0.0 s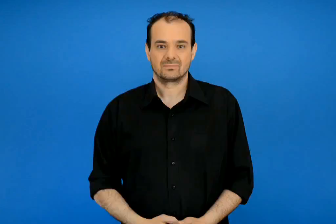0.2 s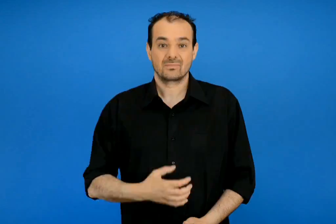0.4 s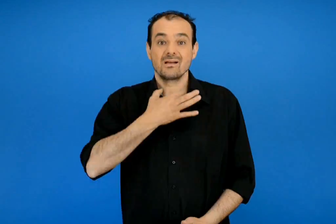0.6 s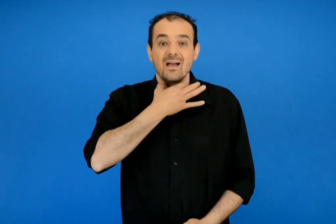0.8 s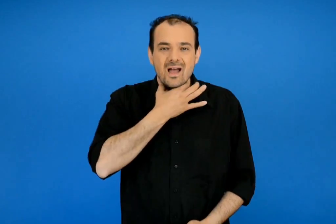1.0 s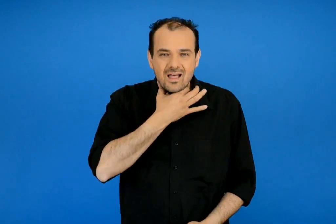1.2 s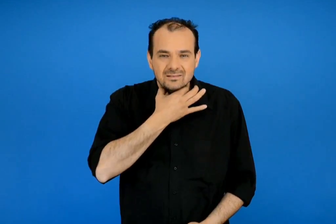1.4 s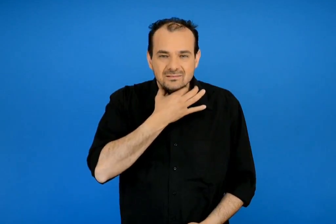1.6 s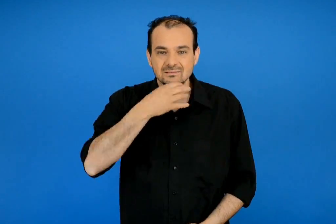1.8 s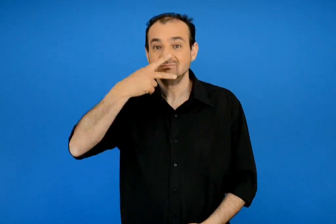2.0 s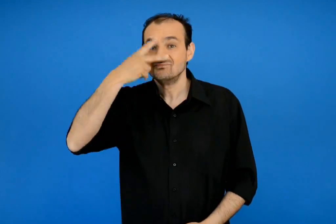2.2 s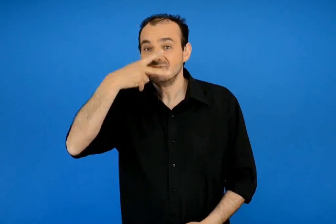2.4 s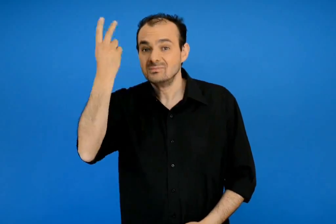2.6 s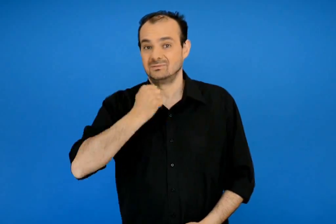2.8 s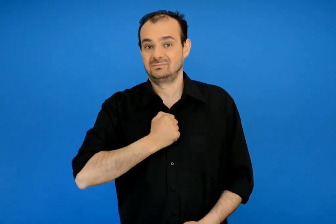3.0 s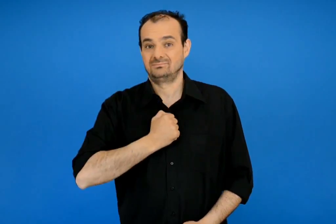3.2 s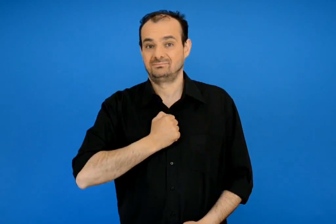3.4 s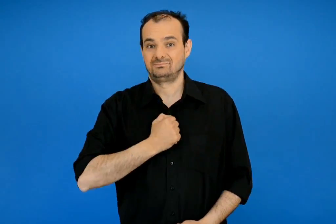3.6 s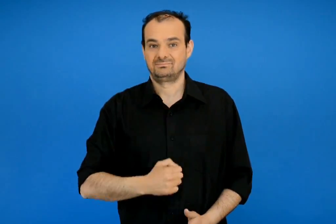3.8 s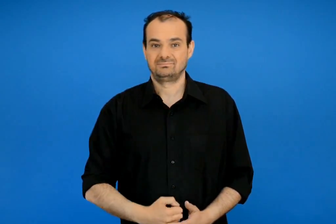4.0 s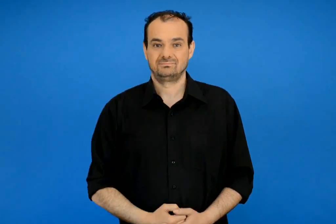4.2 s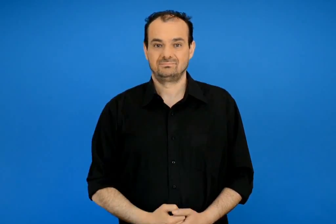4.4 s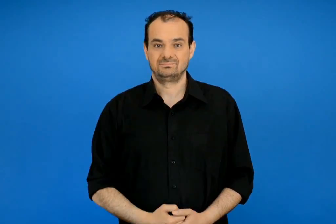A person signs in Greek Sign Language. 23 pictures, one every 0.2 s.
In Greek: οι ανάγκες και τα δικαιώματα μου
